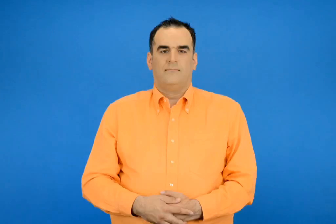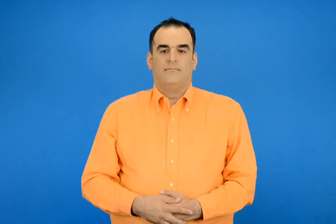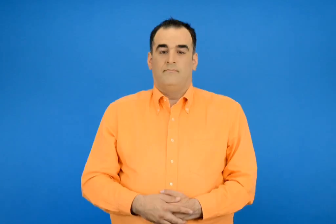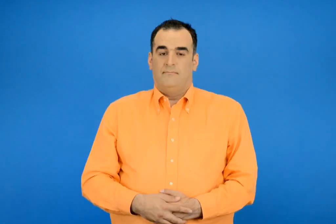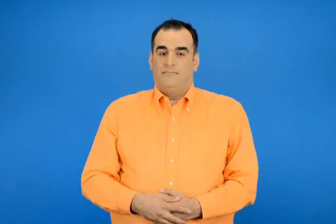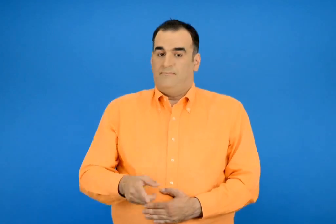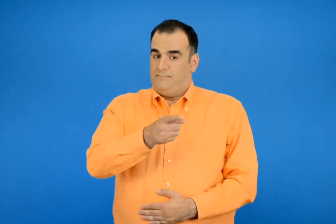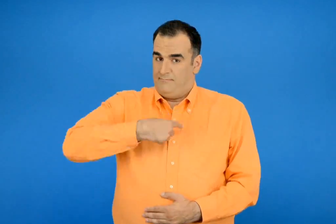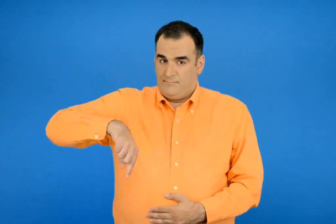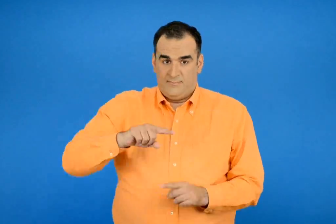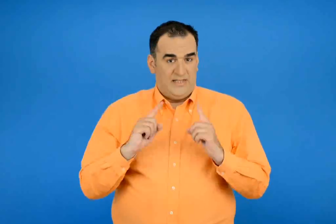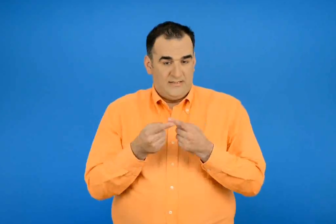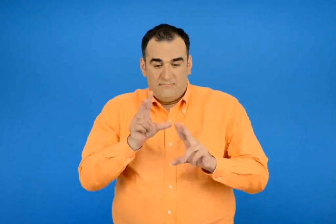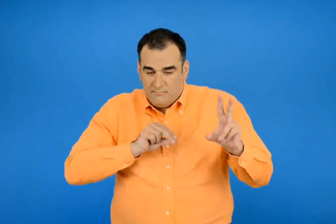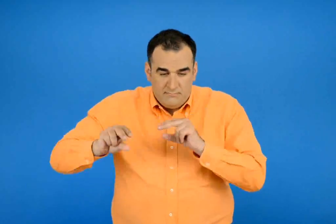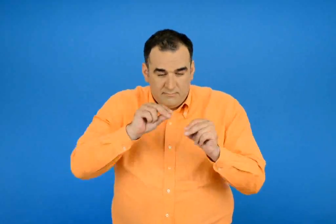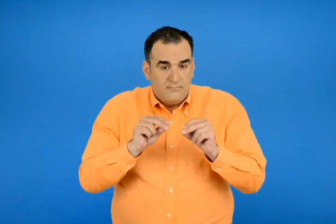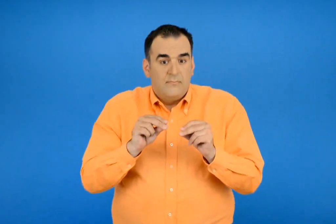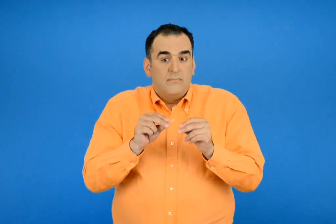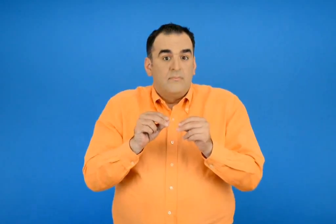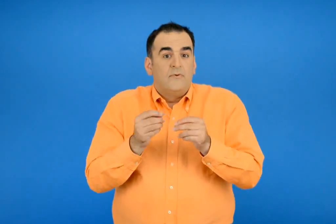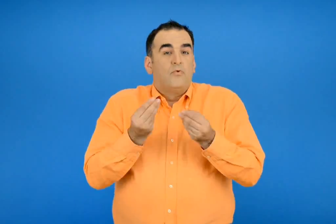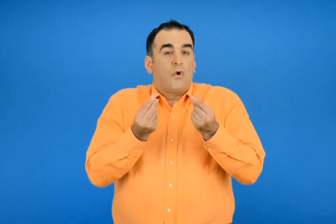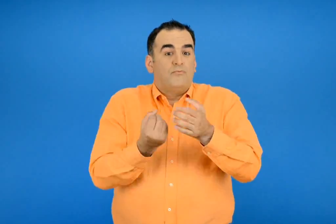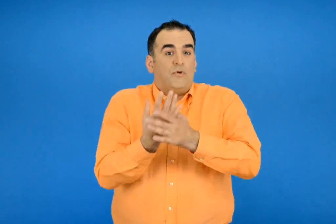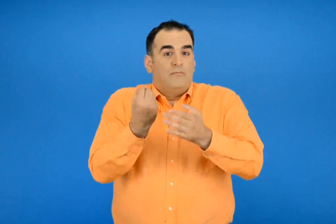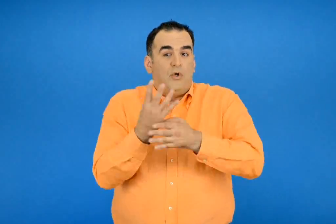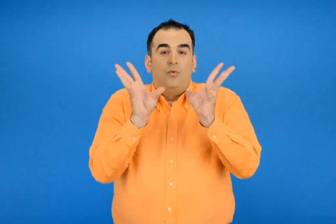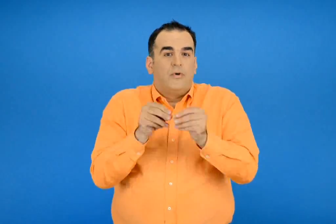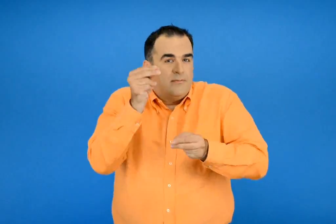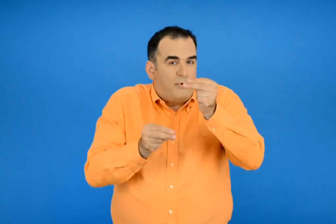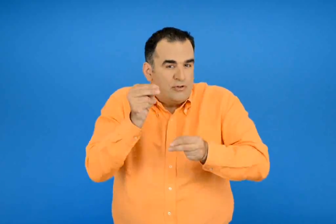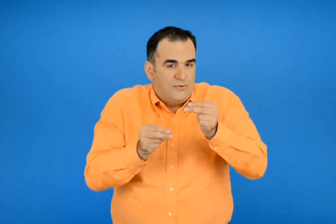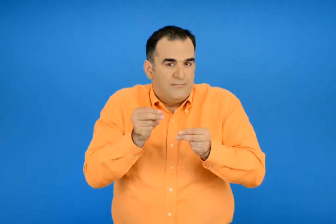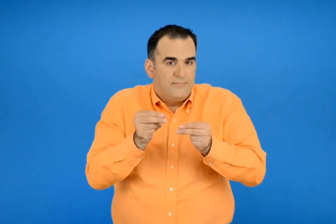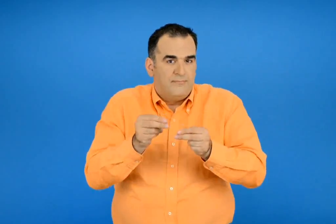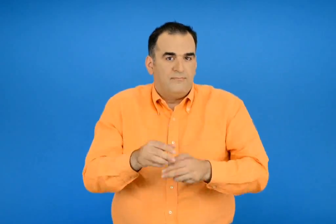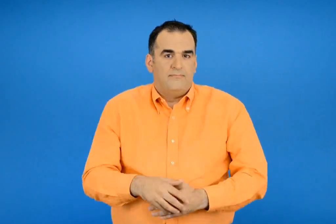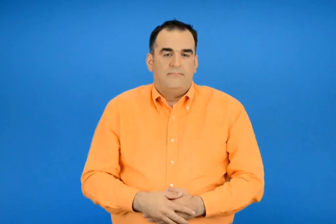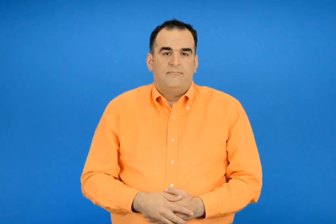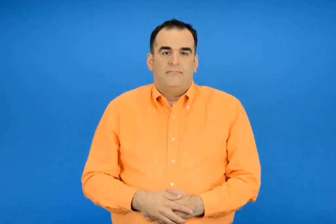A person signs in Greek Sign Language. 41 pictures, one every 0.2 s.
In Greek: συζητάμε στην τάξη τις στρατηγικές που βρήκαμε για να υπολογίσουμε
